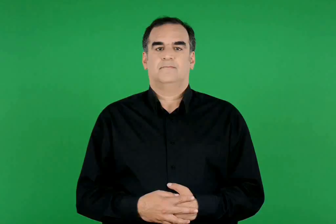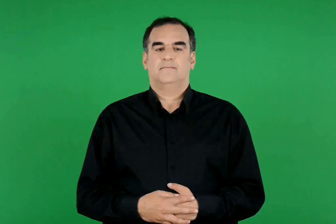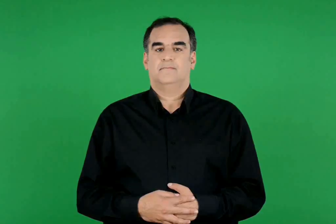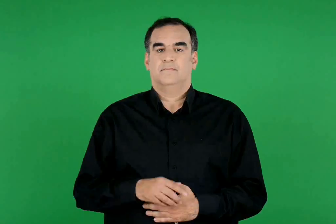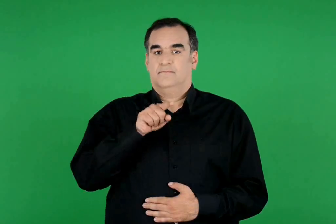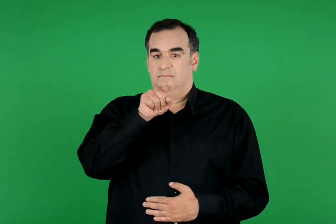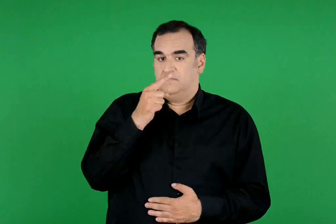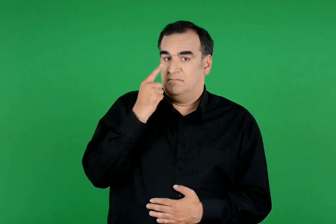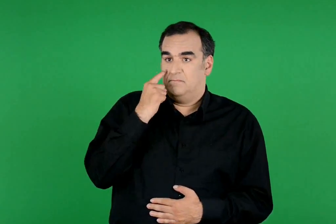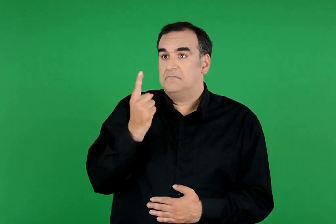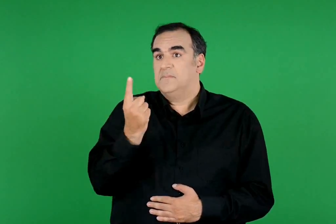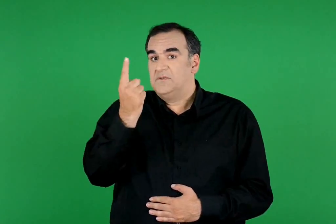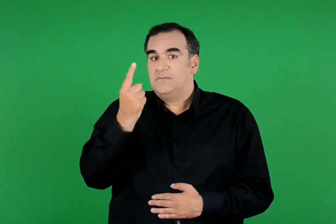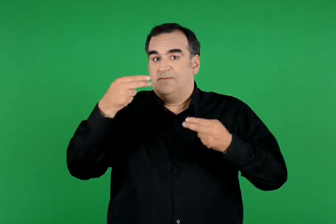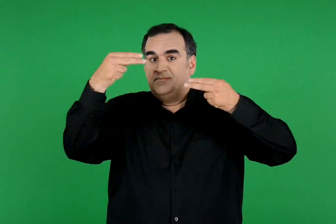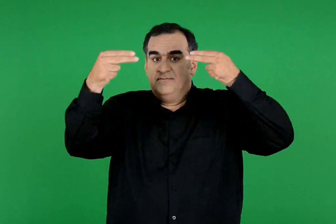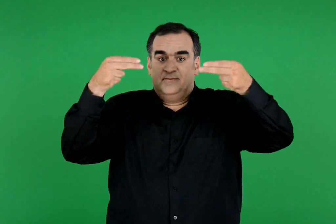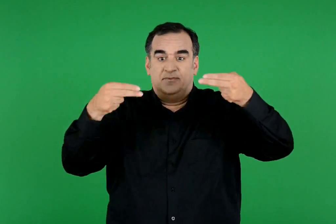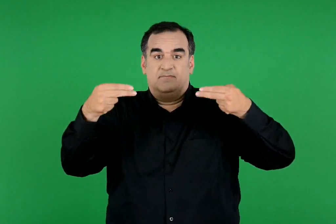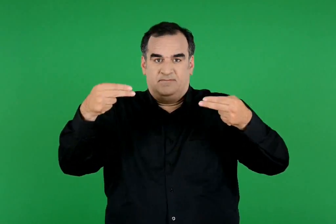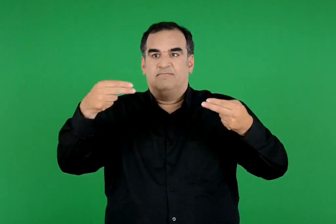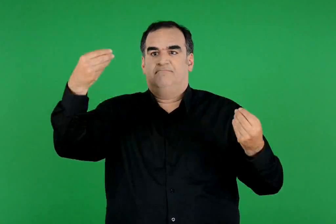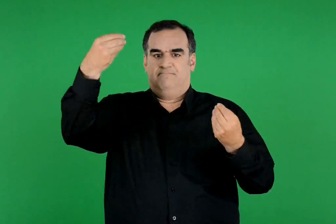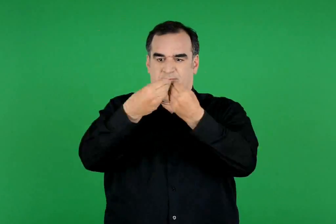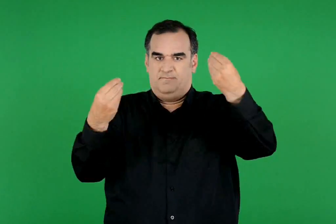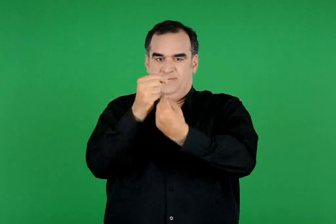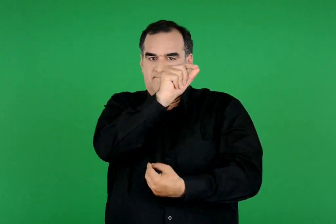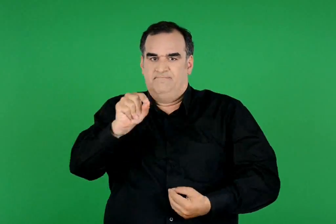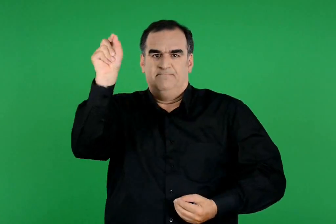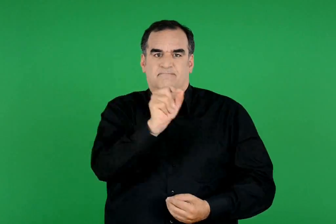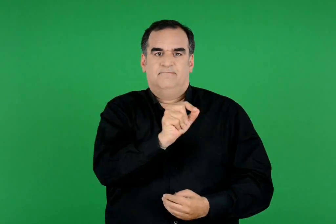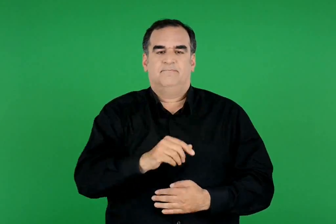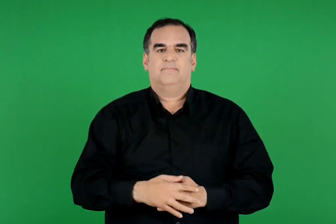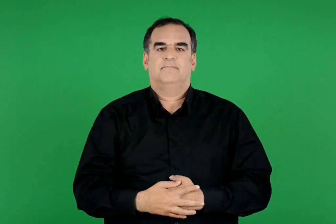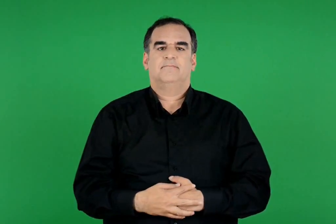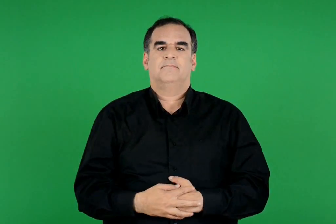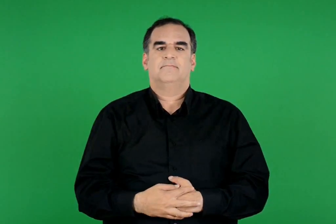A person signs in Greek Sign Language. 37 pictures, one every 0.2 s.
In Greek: αντιστοιχούμε στις παραπάνω καρτέλες τις φράσεις που ταιριάζουν
